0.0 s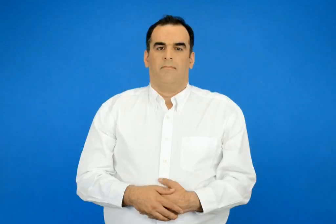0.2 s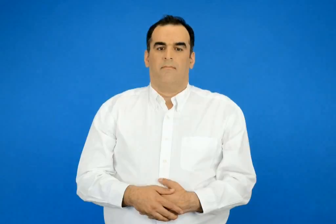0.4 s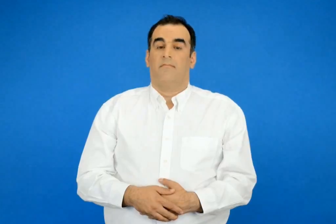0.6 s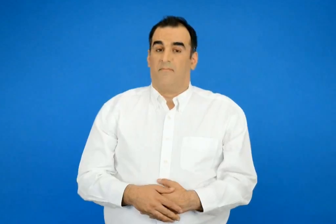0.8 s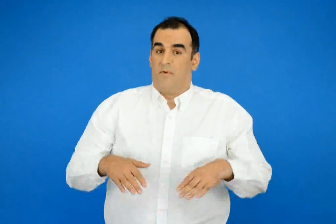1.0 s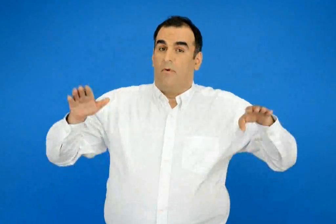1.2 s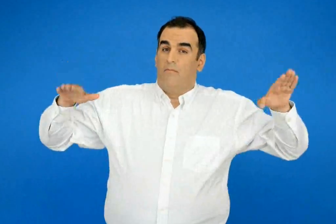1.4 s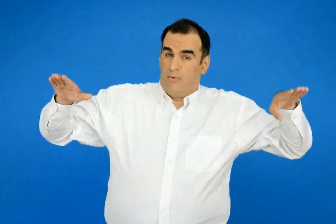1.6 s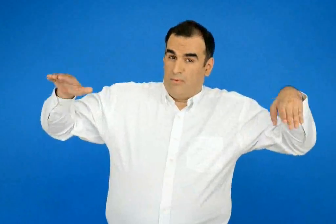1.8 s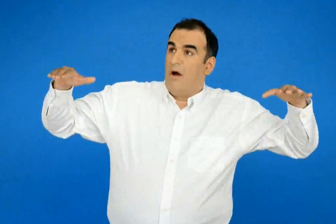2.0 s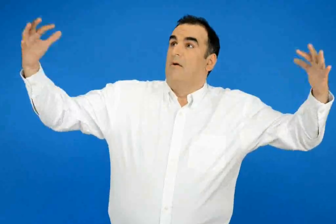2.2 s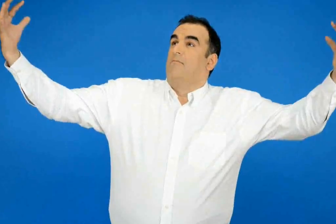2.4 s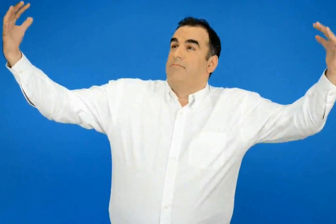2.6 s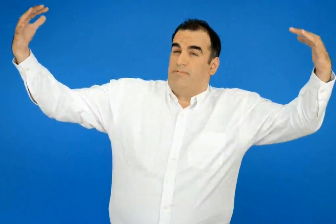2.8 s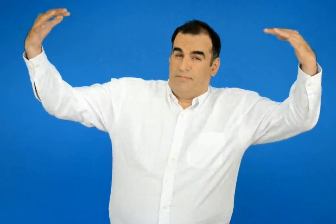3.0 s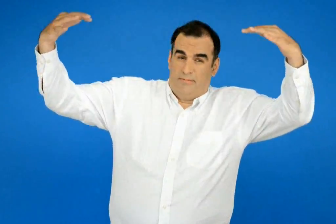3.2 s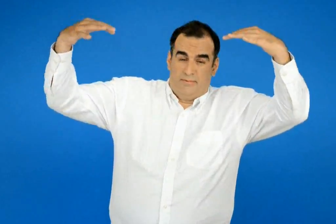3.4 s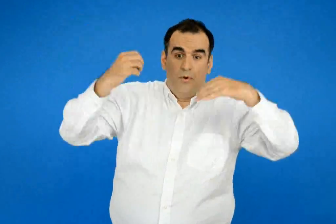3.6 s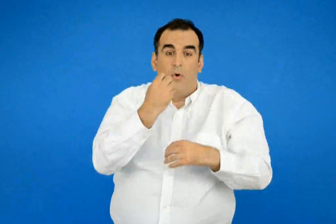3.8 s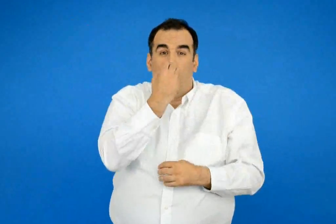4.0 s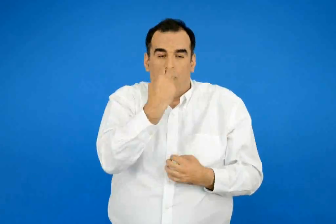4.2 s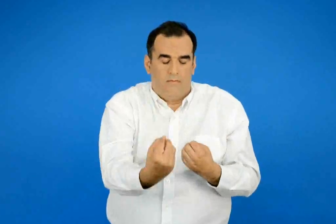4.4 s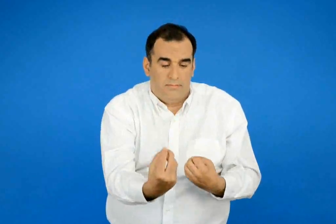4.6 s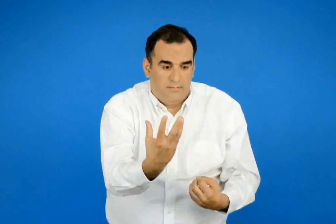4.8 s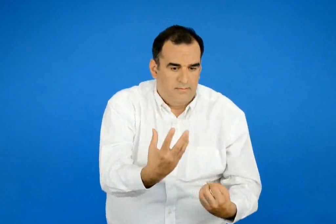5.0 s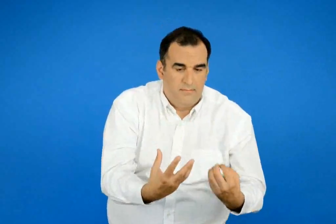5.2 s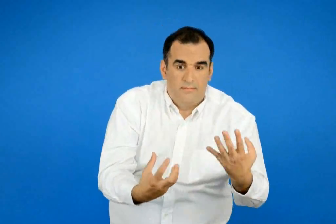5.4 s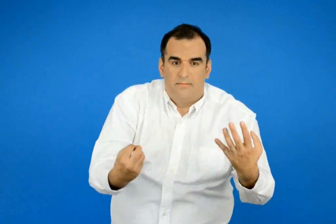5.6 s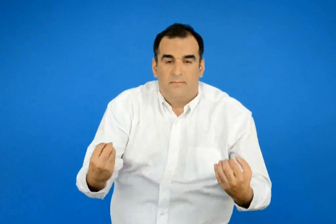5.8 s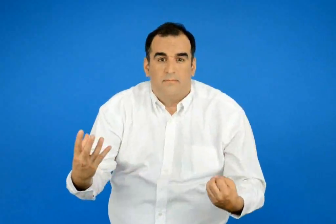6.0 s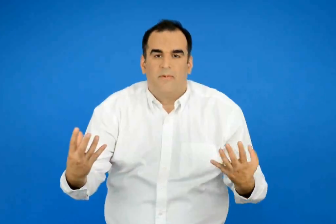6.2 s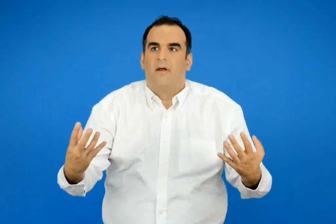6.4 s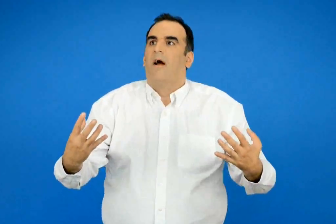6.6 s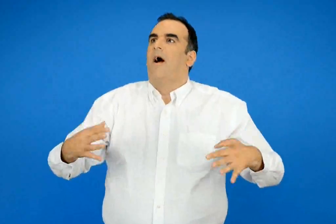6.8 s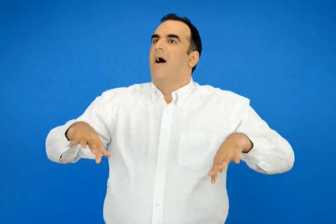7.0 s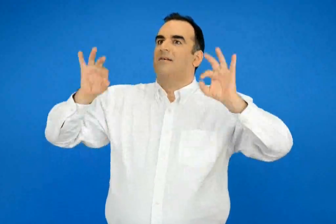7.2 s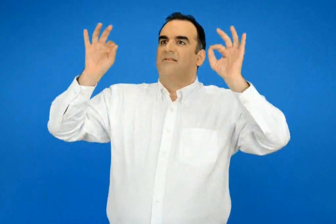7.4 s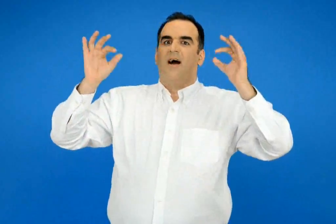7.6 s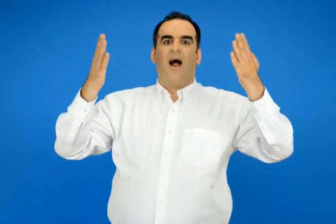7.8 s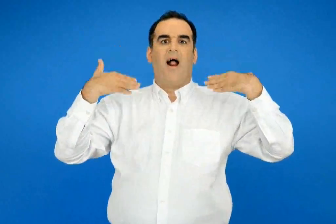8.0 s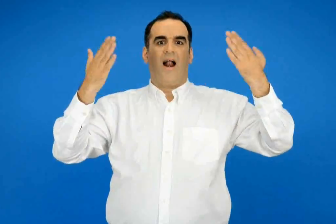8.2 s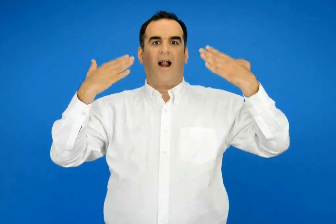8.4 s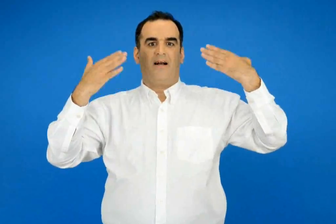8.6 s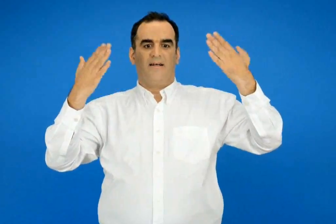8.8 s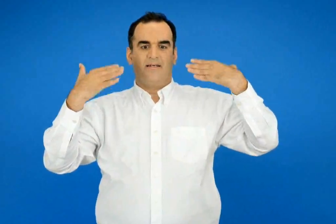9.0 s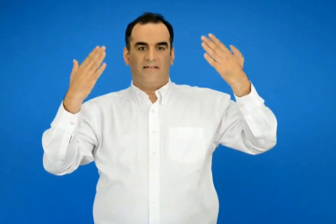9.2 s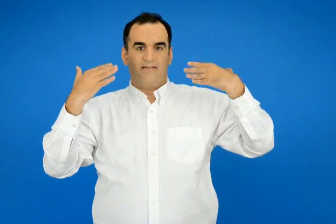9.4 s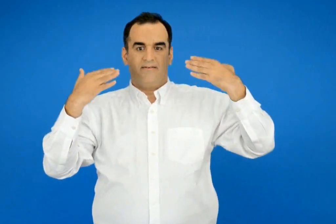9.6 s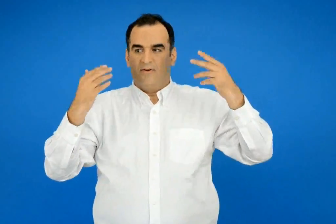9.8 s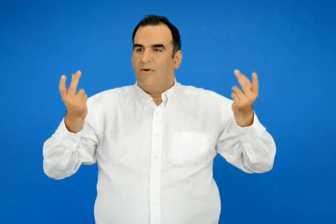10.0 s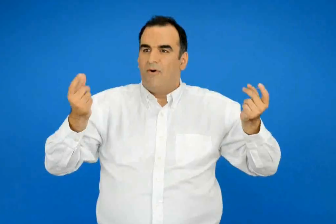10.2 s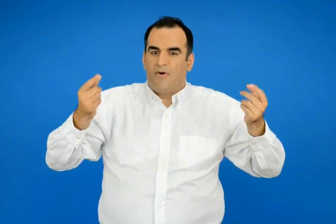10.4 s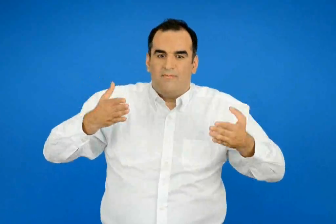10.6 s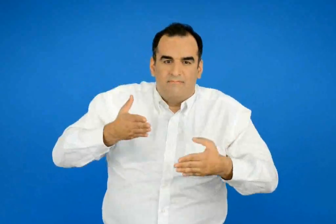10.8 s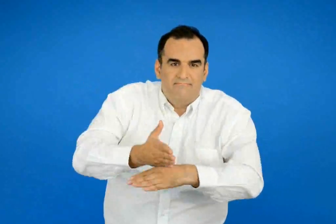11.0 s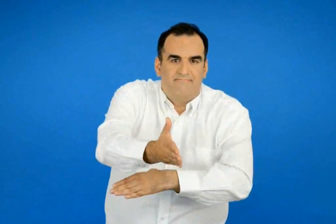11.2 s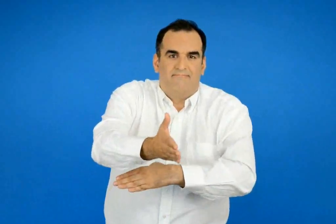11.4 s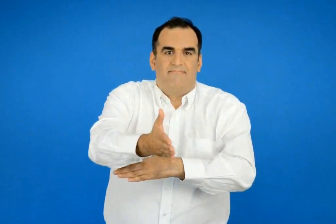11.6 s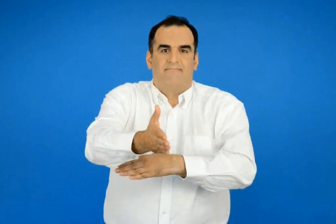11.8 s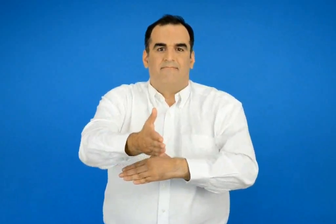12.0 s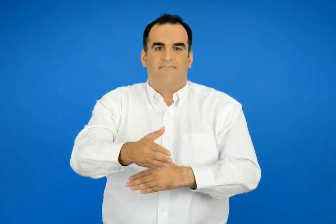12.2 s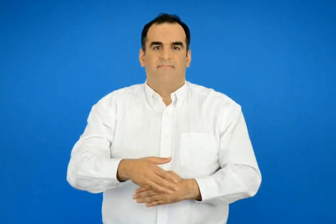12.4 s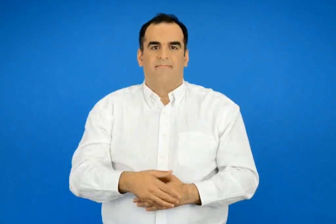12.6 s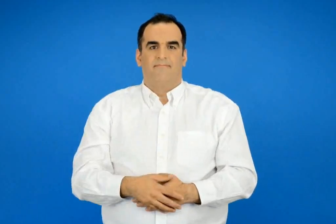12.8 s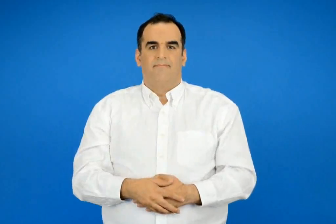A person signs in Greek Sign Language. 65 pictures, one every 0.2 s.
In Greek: θα έρχονταν τότε τα πουλιά θα έρχονταν τα λουλούδια θα ερχότανε κι η άνοιξη να μπει μες στο χορό
